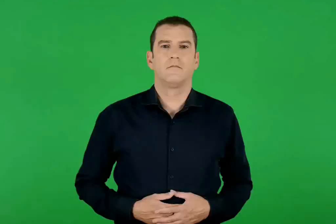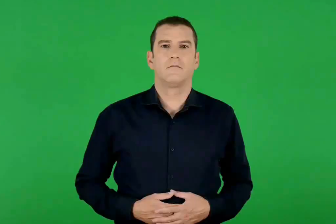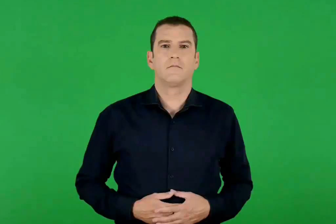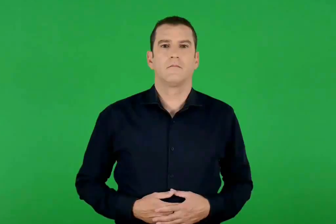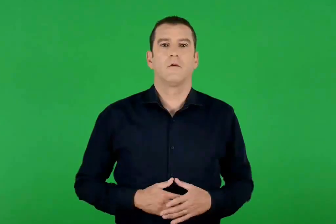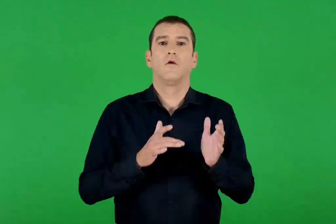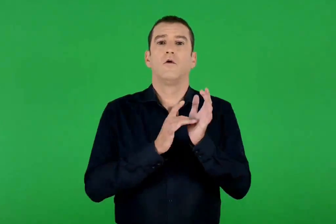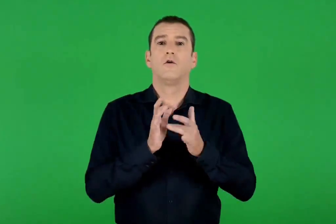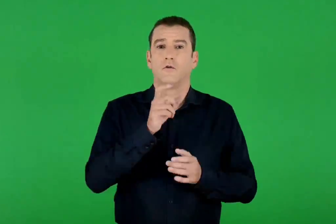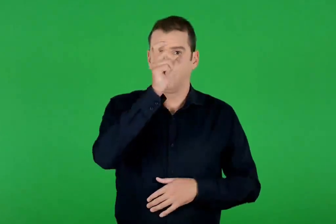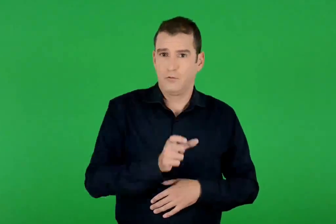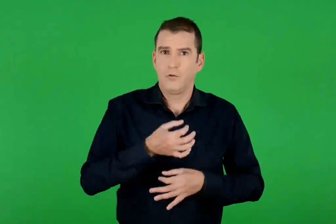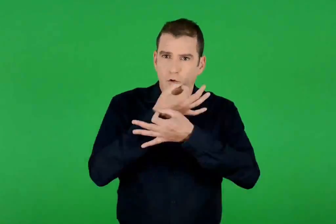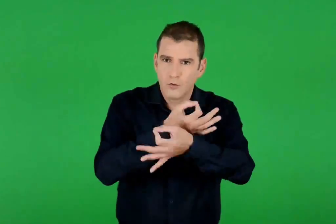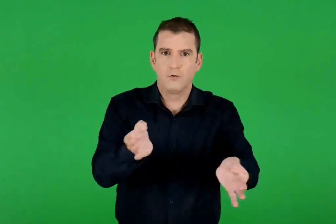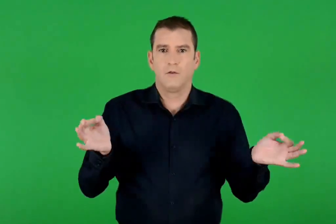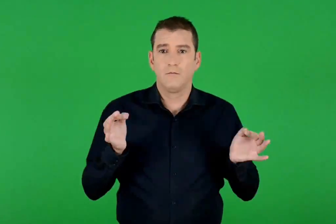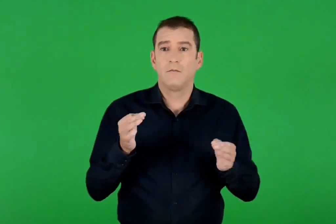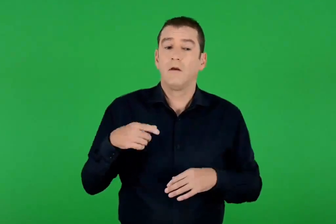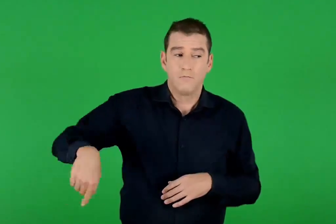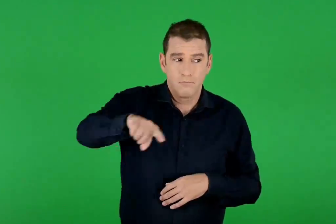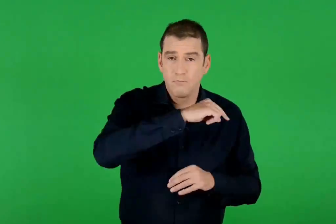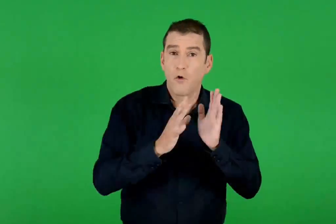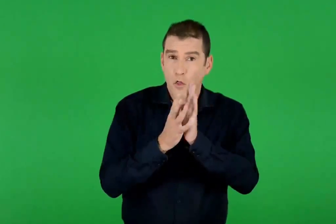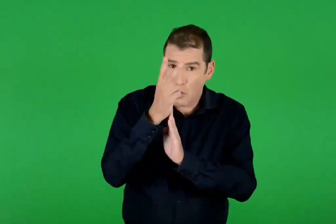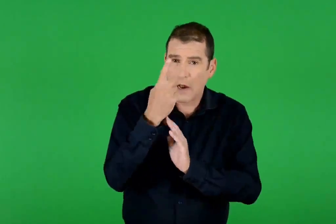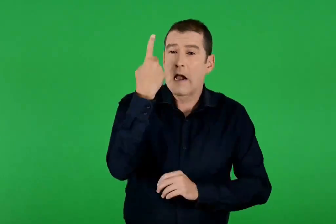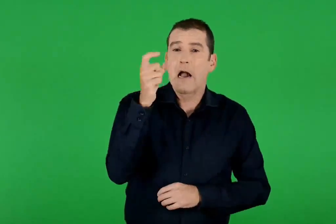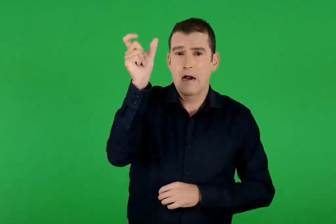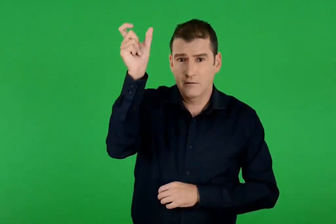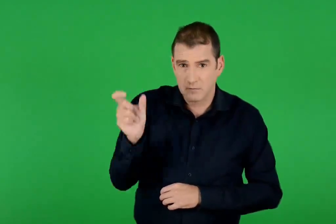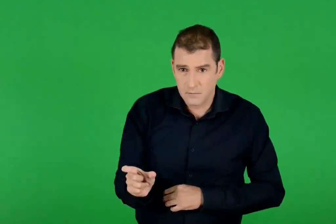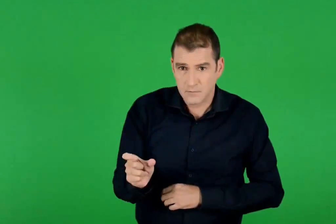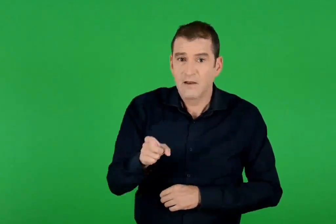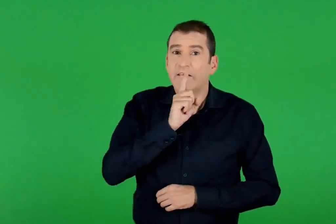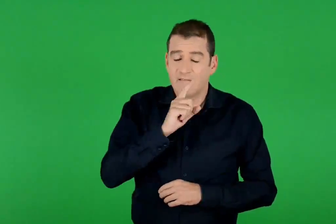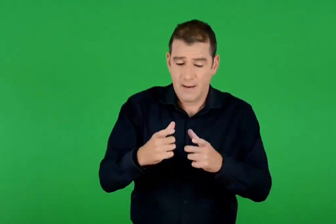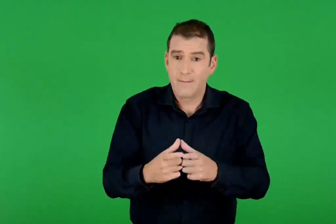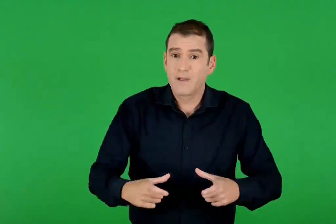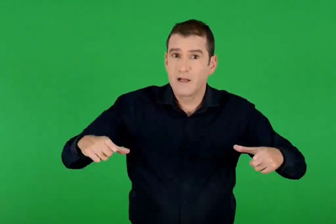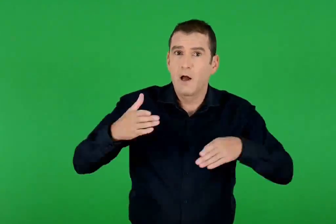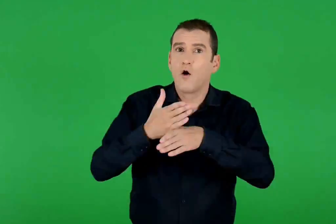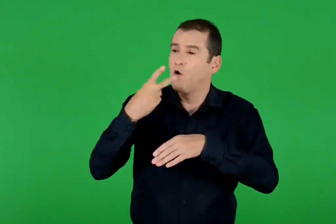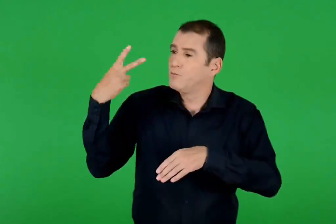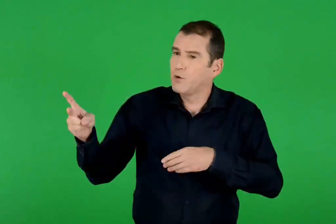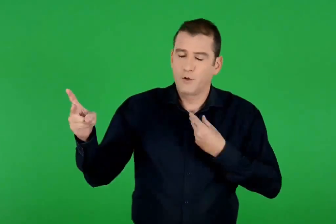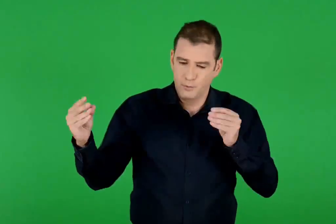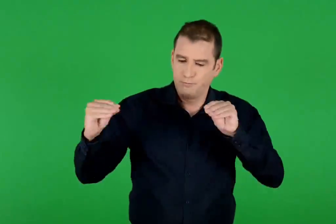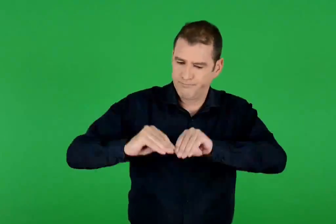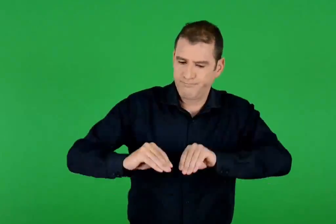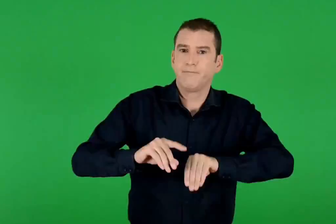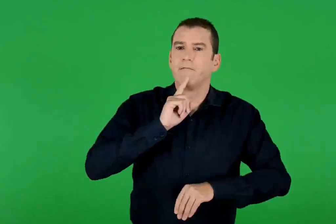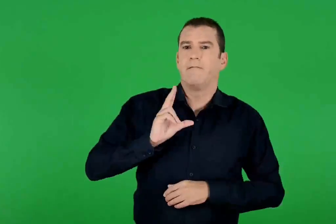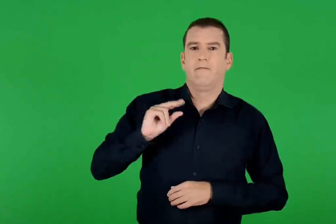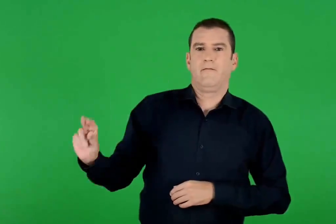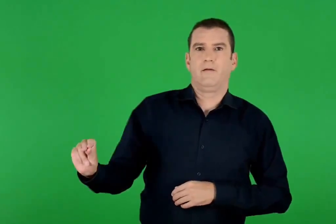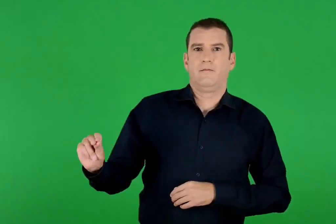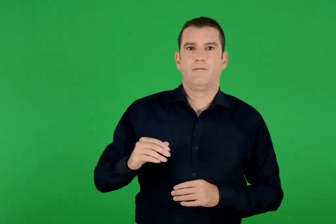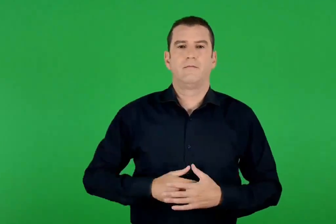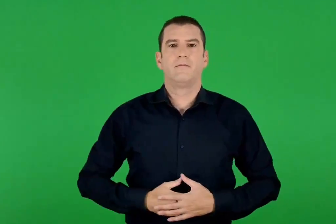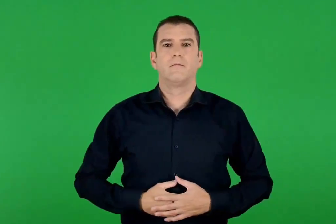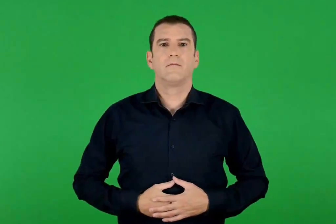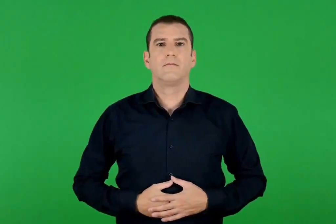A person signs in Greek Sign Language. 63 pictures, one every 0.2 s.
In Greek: κι ο ιησούς τους είπε είναι ένας από τους δώδεκα , αυτός που βουτάει το ψωμί του μαζί μου στην ίδια πιατέλα
